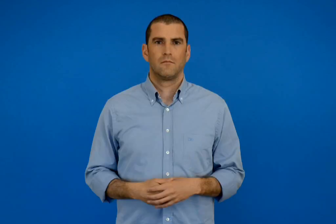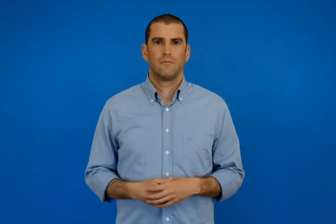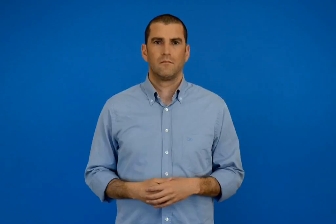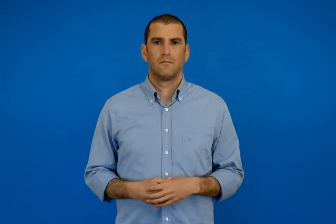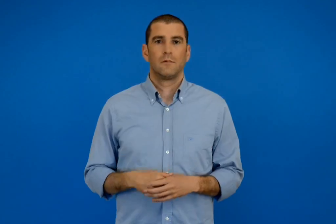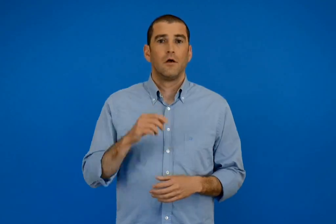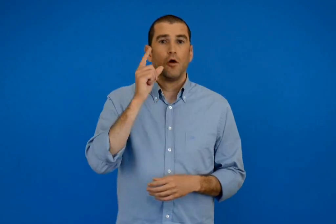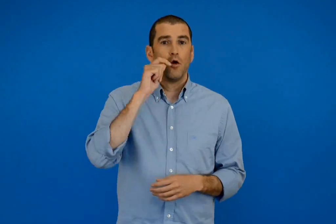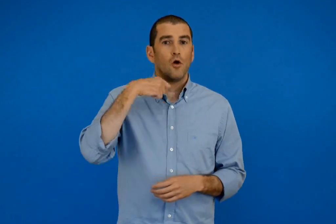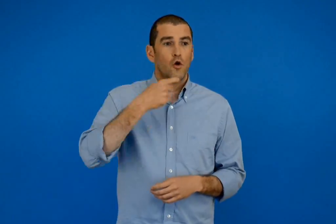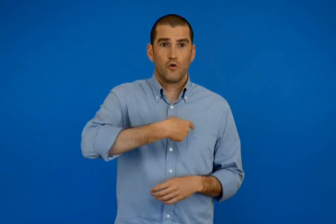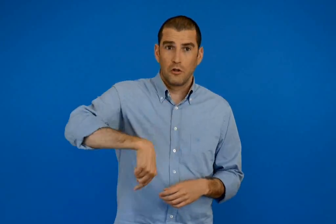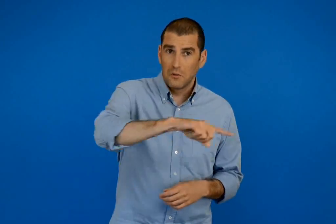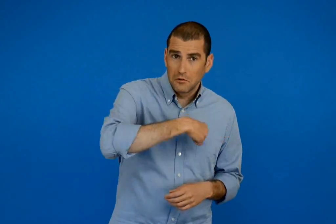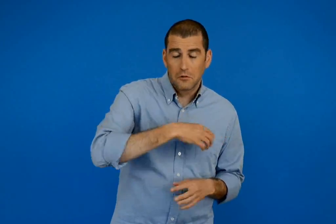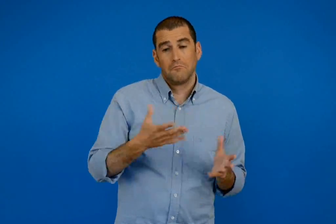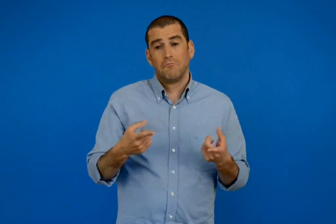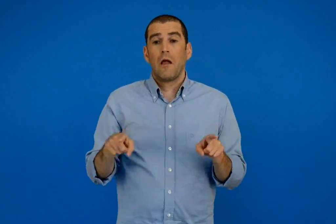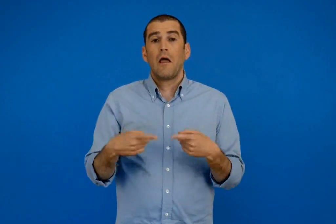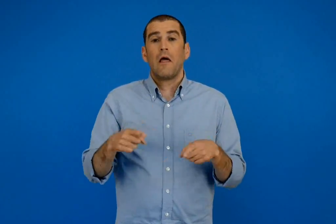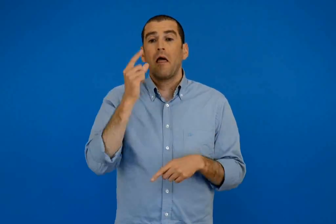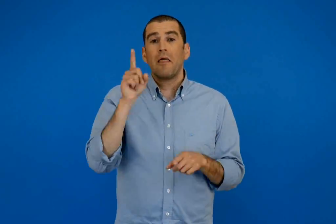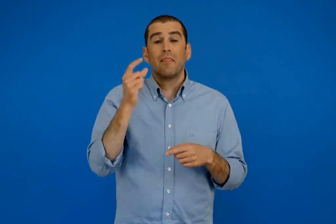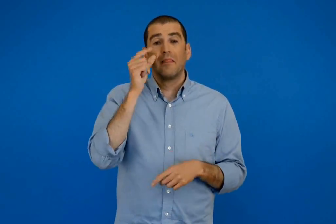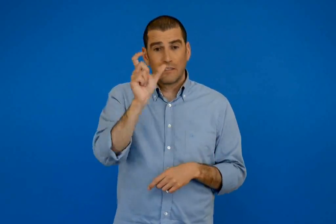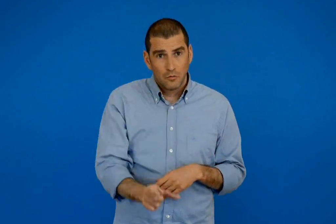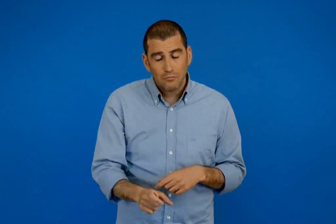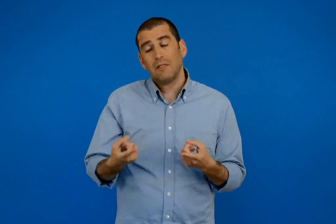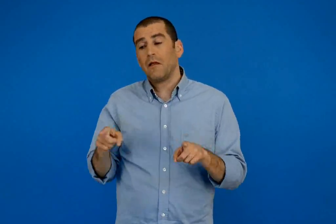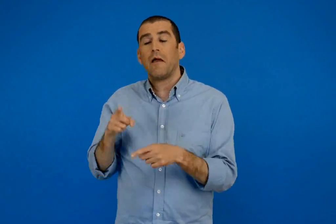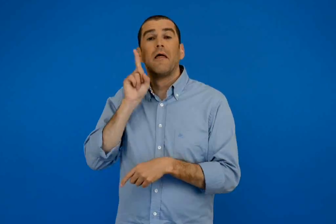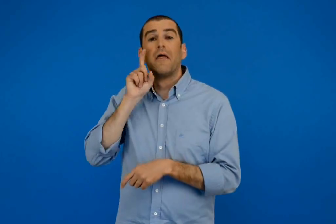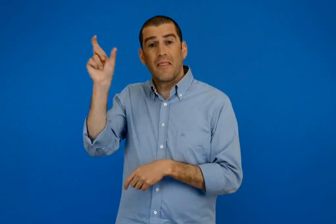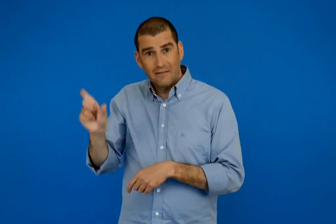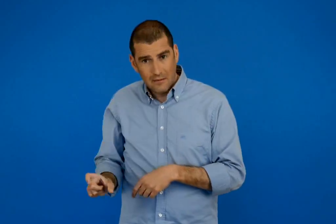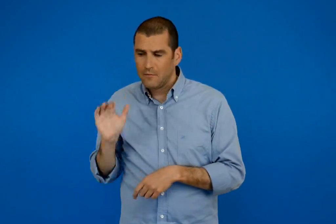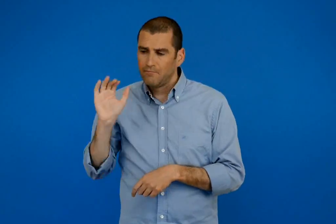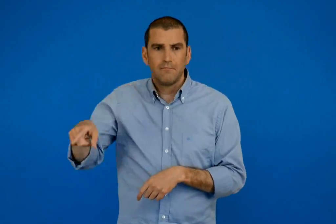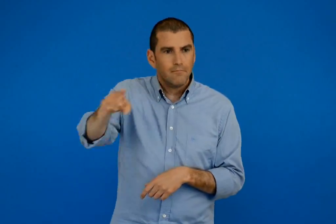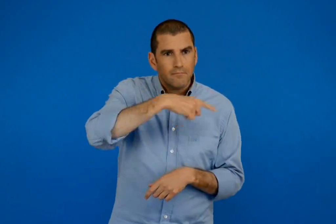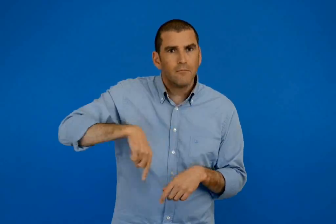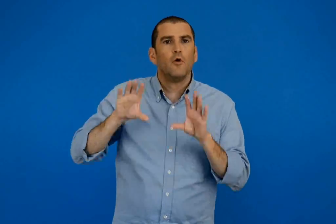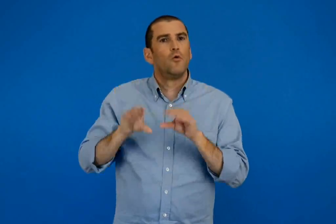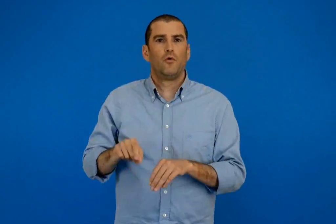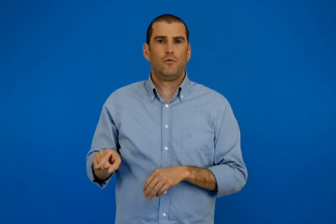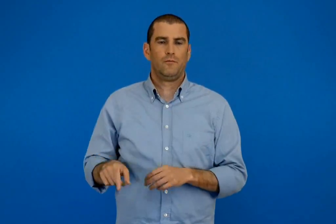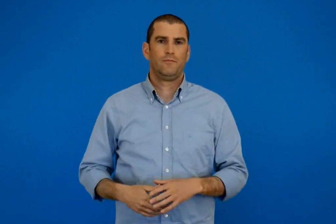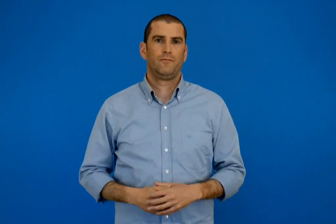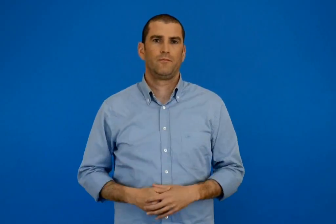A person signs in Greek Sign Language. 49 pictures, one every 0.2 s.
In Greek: ρωτάμε τους γονείς μας το δάσκαλο μας η τη δασκάλα μας για αυτό
